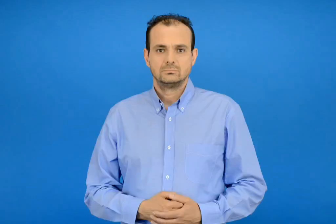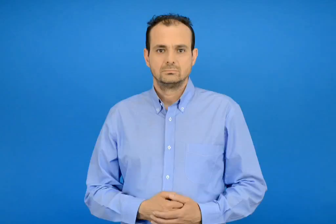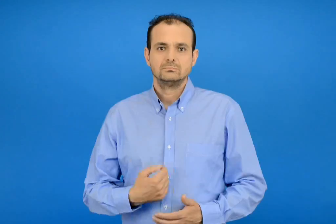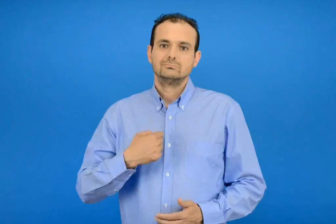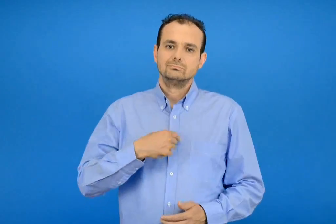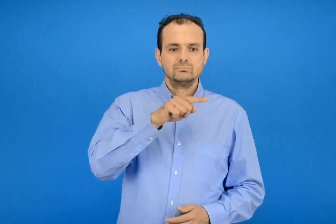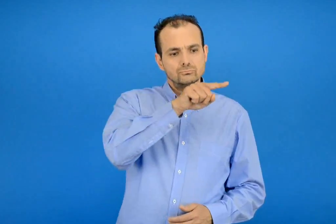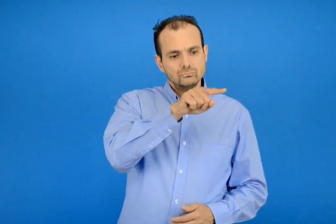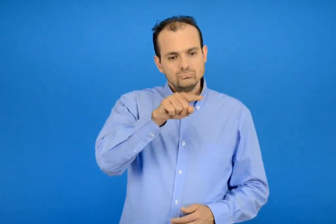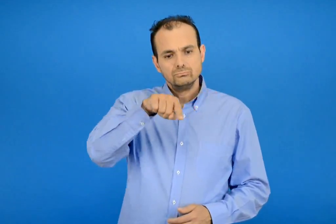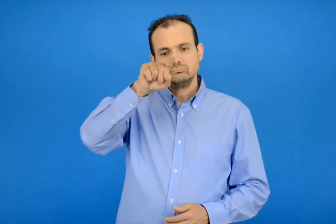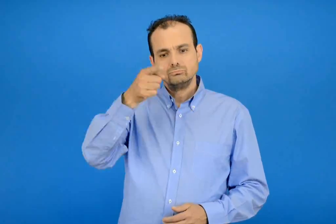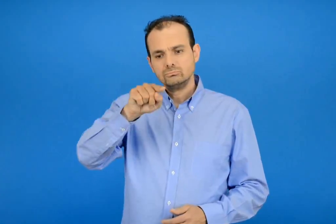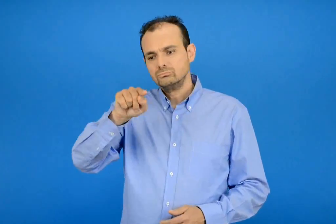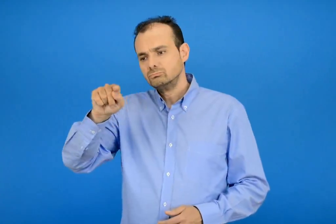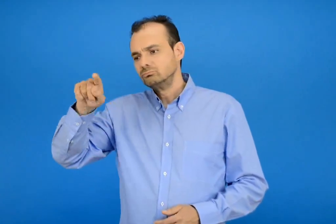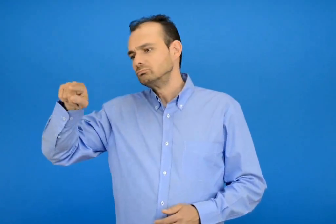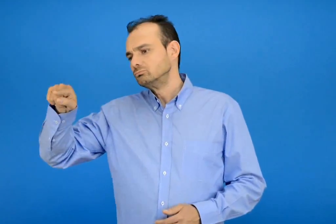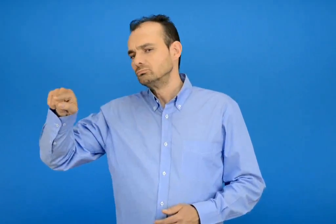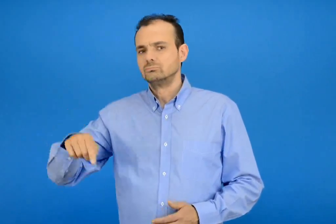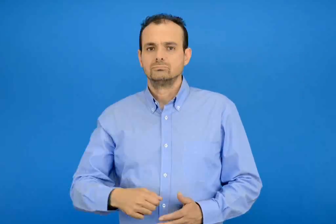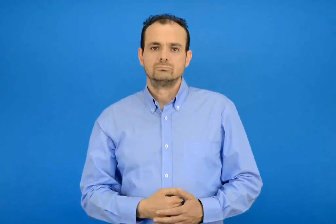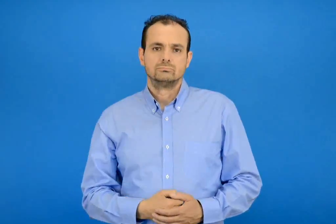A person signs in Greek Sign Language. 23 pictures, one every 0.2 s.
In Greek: χαράζω γραμμές
